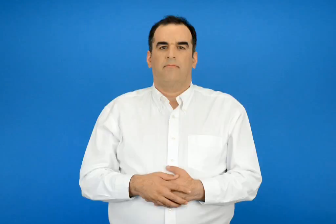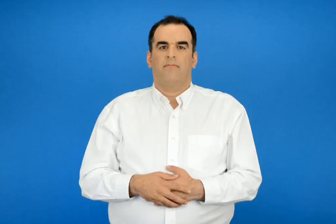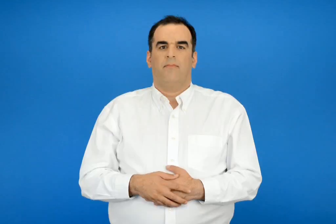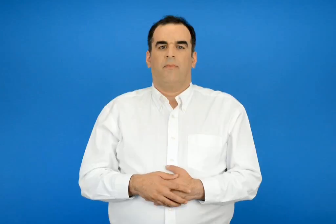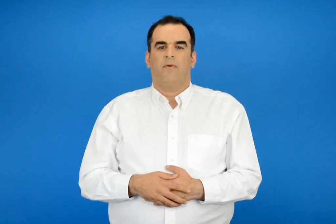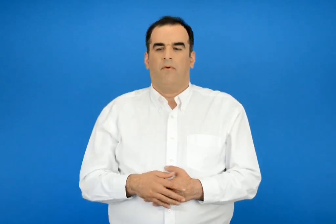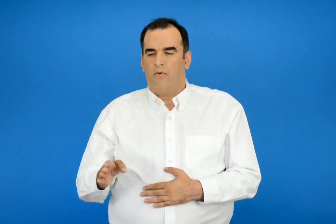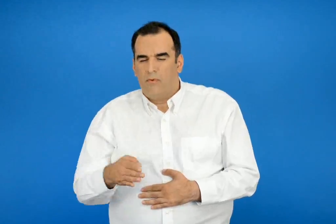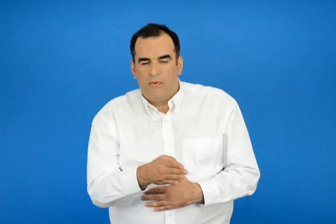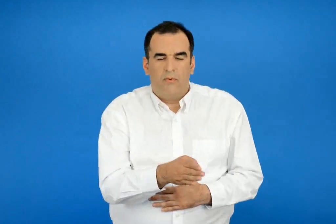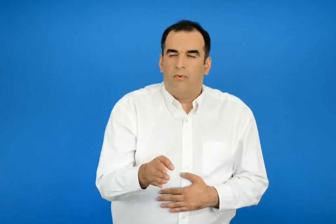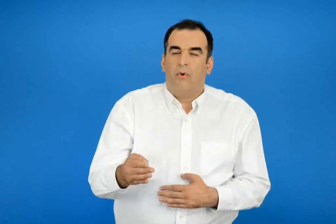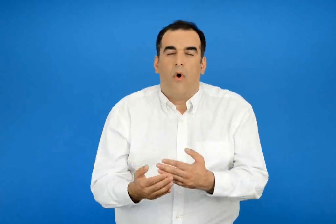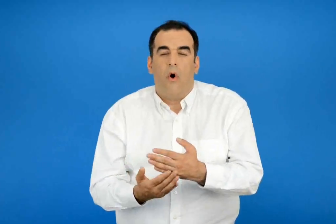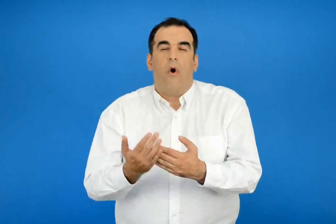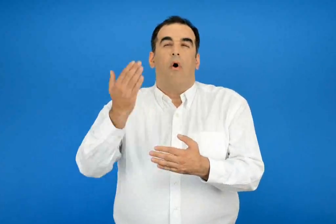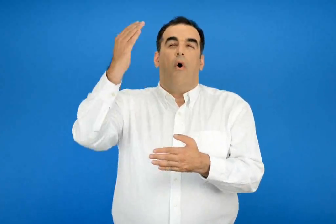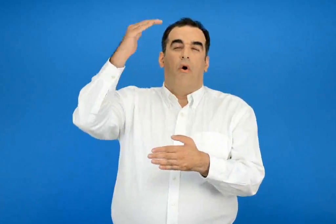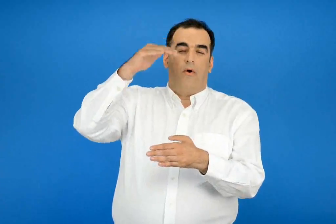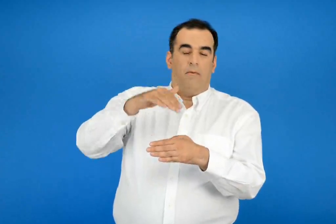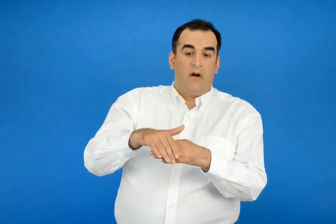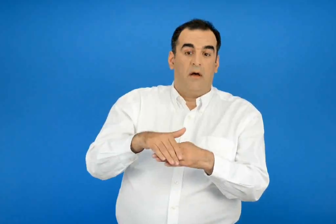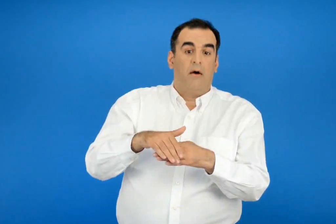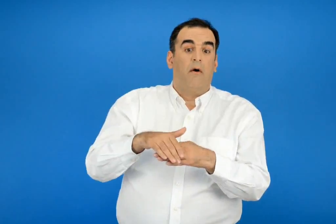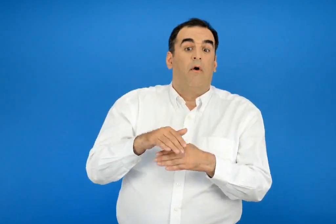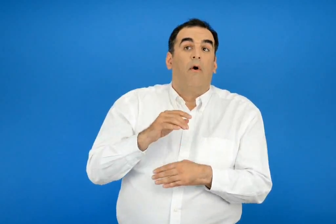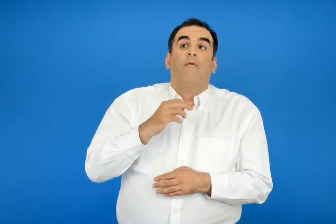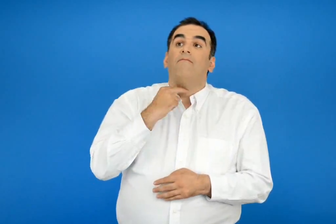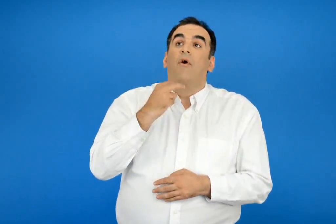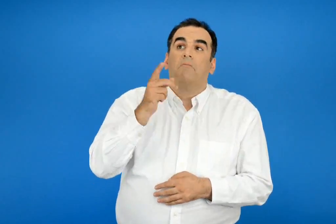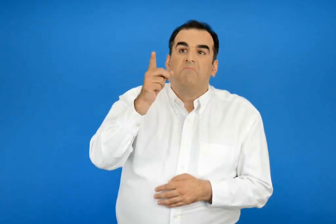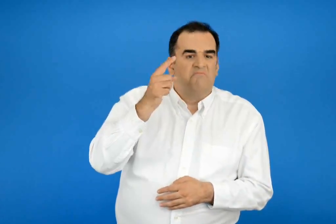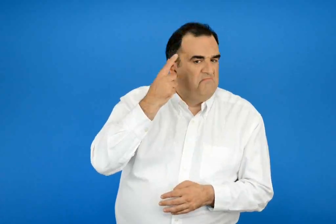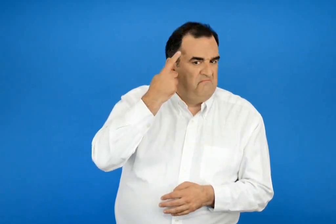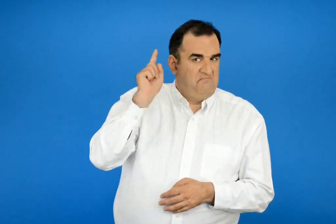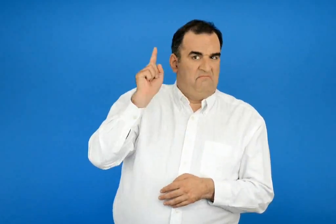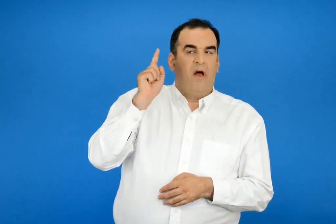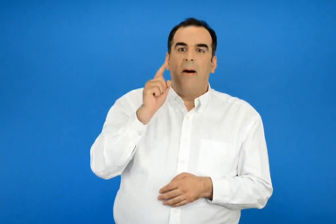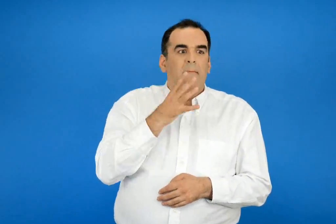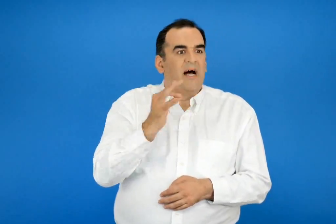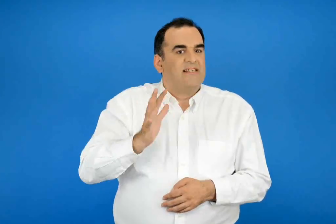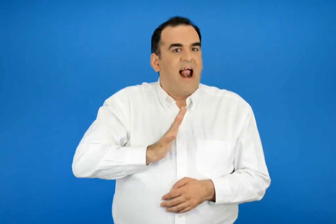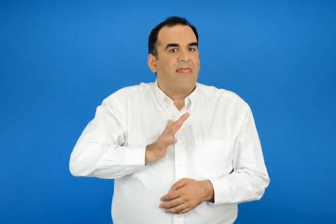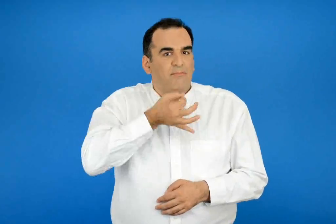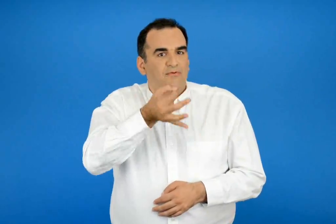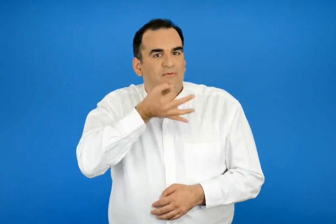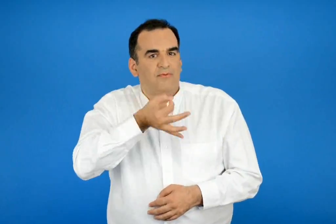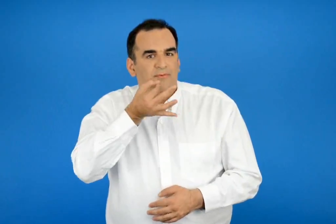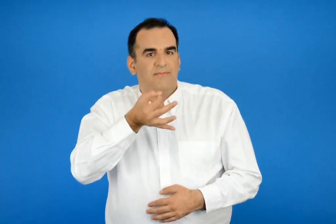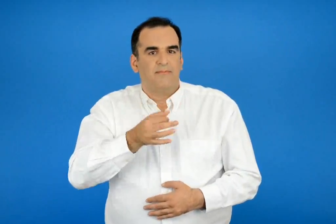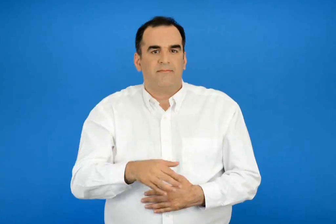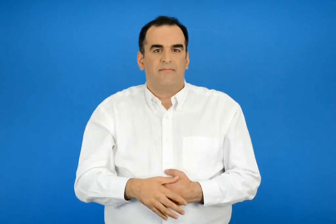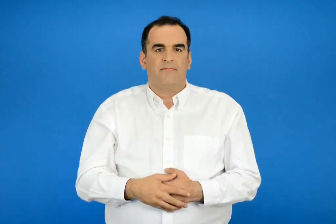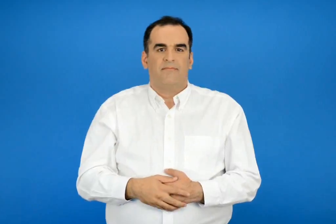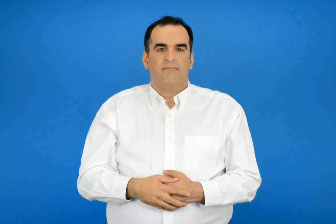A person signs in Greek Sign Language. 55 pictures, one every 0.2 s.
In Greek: κολυμπάω ολη μέρα μα δεν ξέρεις τη φωνή μου σαν άνθρωπος μιλάει
